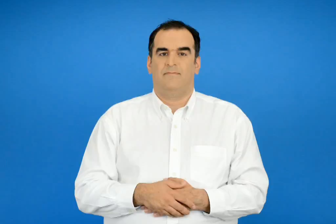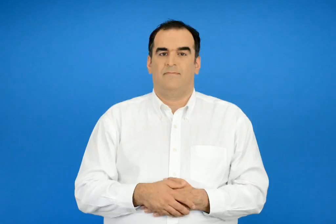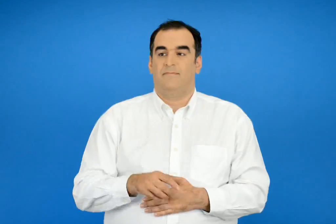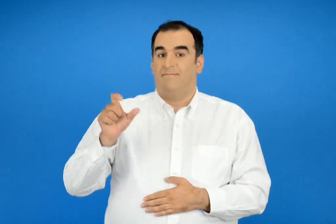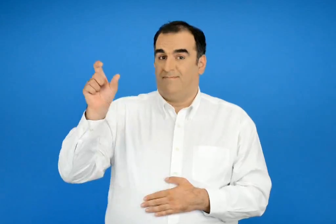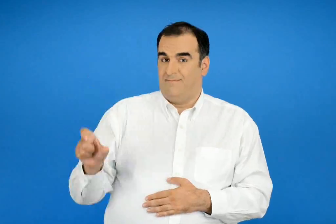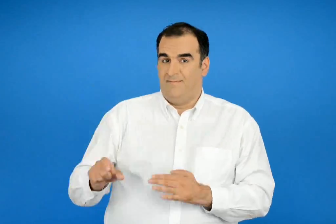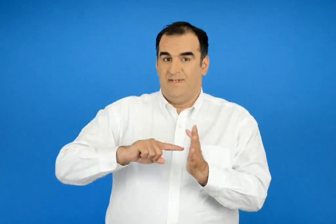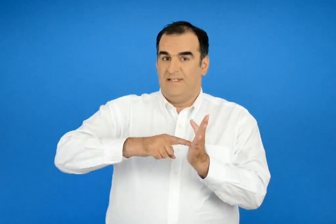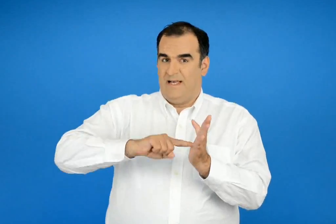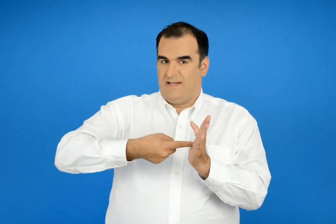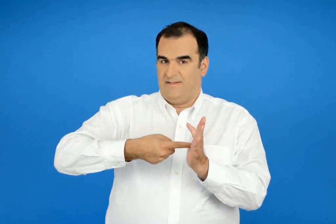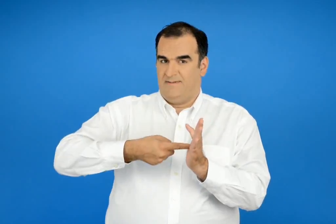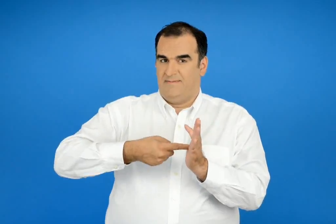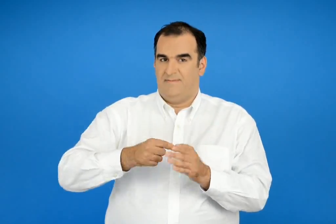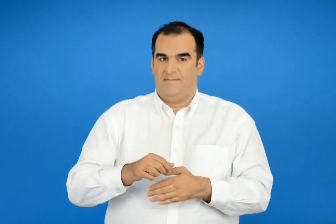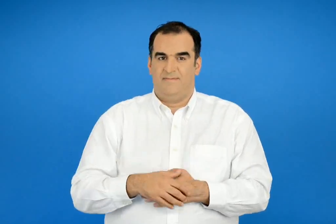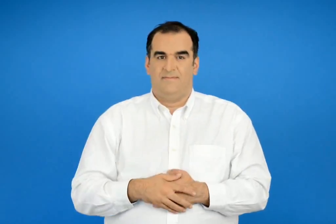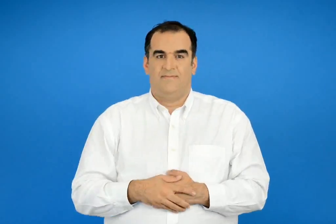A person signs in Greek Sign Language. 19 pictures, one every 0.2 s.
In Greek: ζηλιάρης
